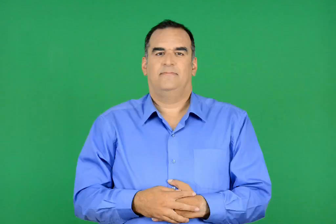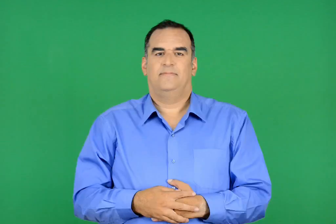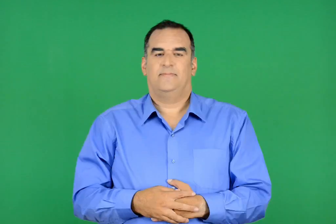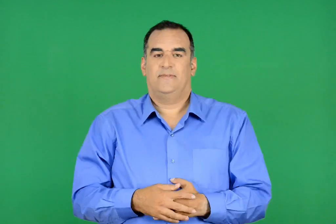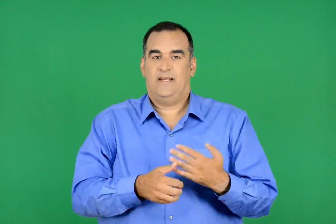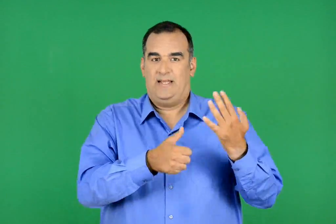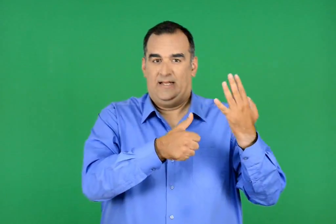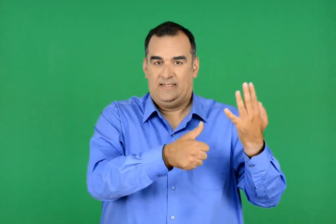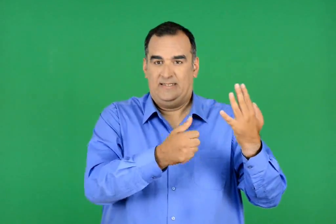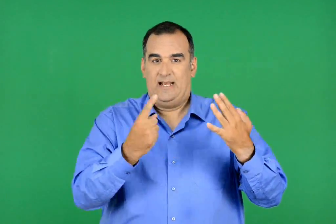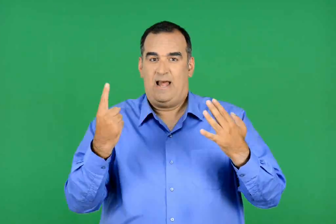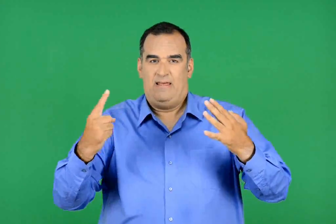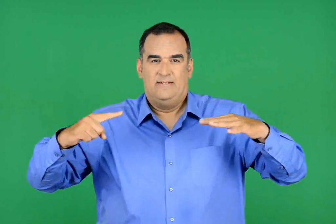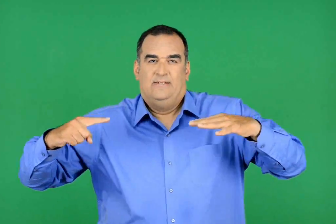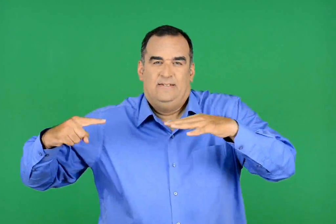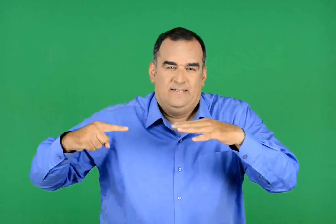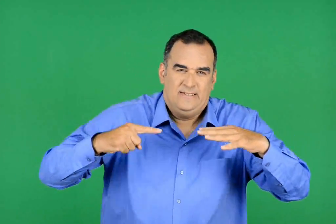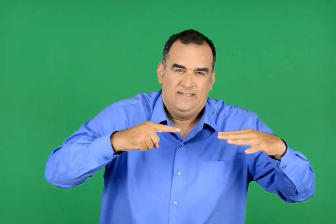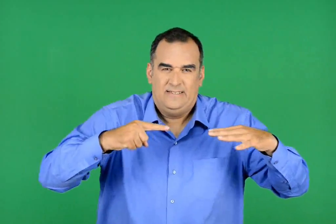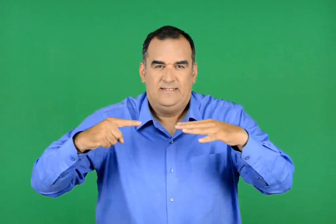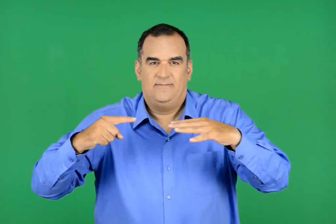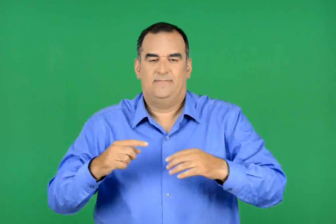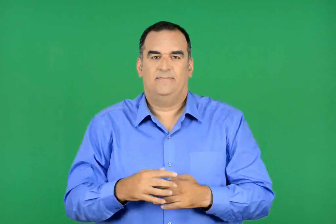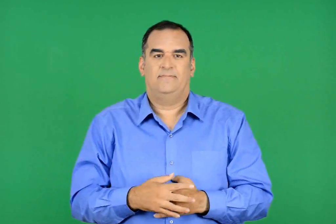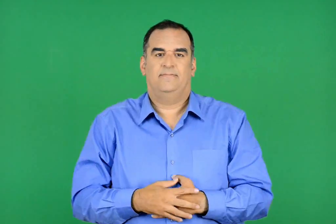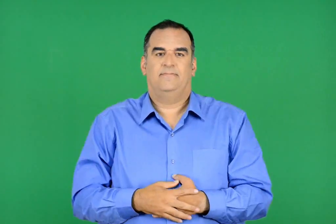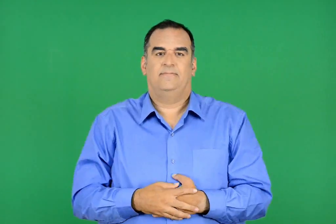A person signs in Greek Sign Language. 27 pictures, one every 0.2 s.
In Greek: έξι εναντίον ενός
